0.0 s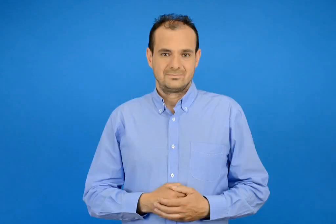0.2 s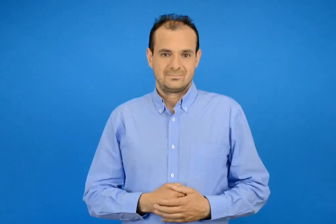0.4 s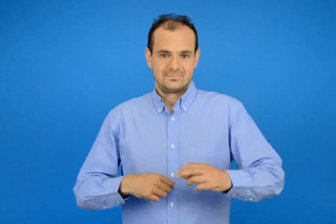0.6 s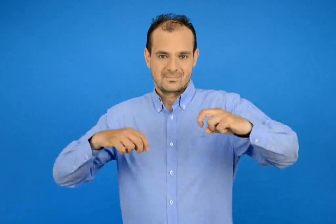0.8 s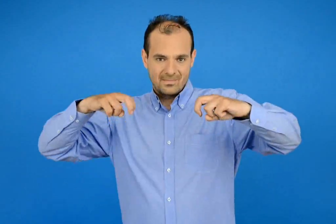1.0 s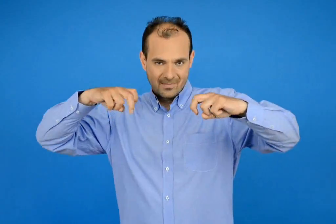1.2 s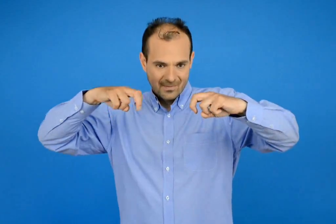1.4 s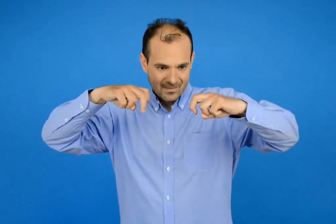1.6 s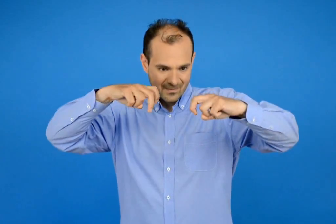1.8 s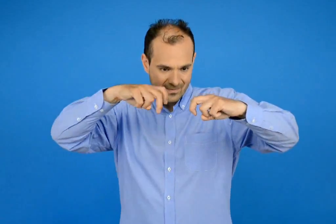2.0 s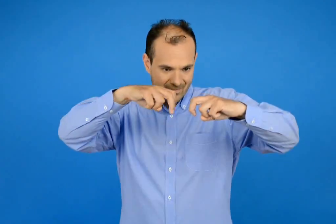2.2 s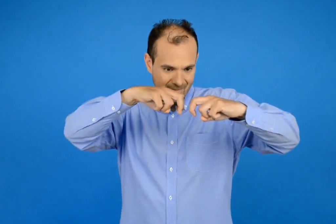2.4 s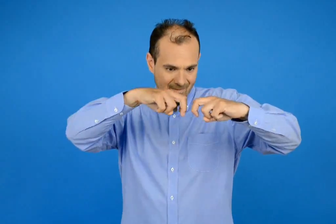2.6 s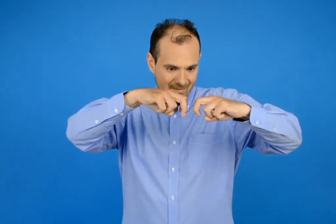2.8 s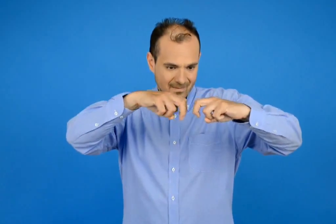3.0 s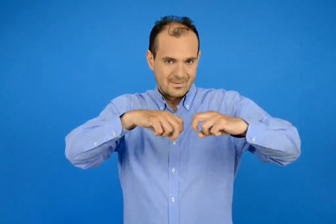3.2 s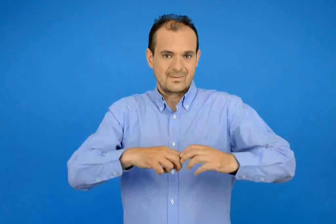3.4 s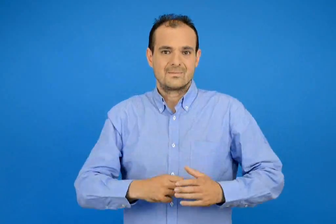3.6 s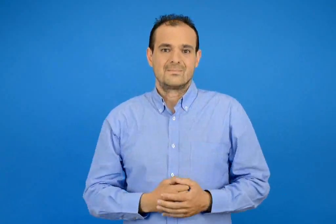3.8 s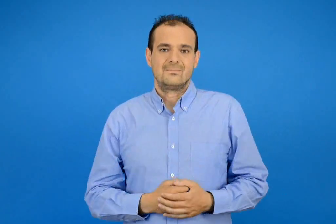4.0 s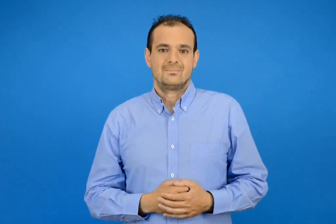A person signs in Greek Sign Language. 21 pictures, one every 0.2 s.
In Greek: πλησίασε
